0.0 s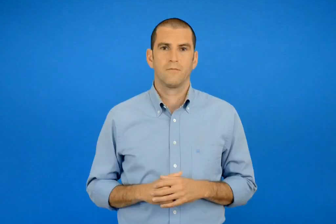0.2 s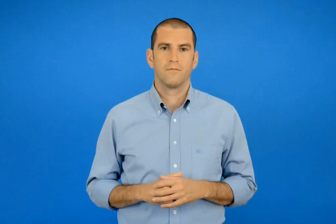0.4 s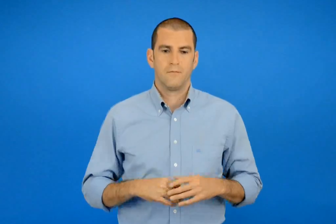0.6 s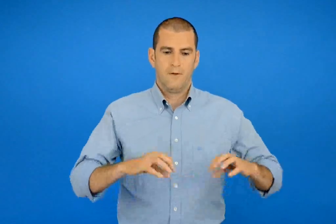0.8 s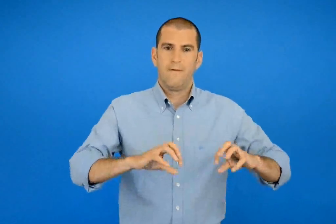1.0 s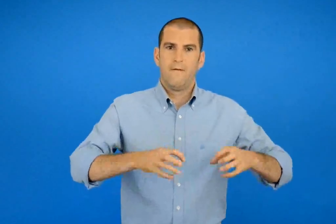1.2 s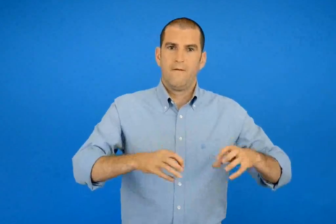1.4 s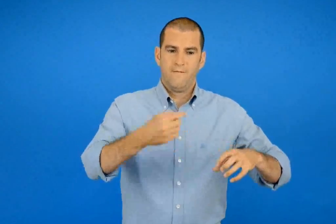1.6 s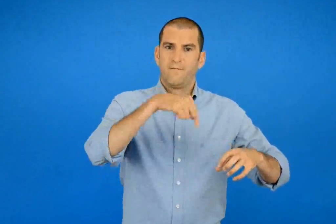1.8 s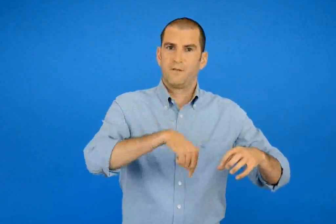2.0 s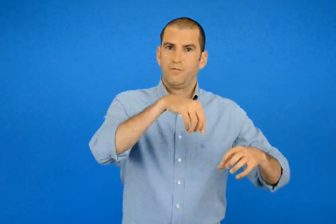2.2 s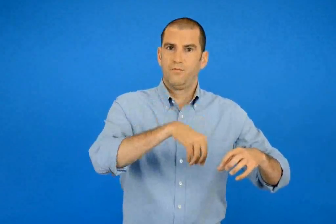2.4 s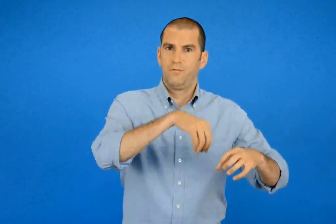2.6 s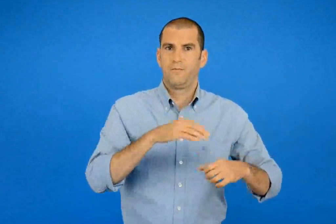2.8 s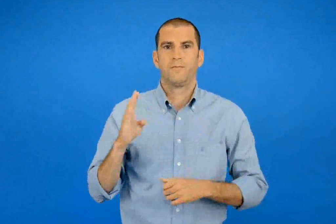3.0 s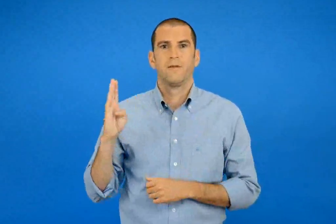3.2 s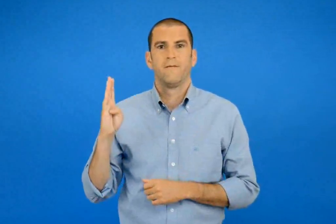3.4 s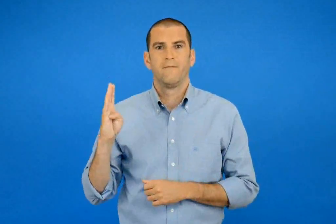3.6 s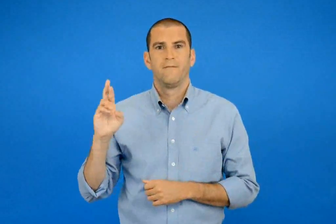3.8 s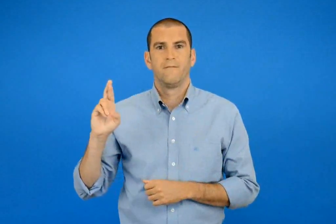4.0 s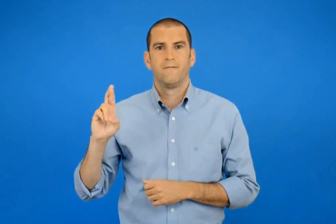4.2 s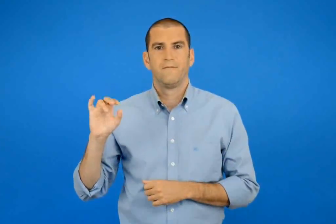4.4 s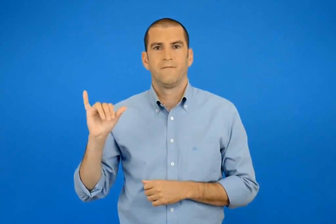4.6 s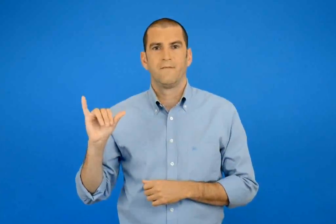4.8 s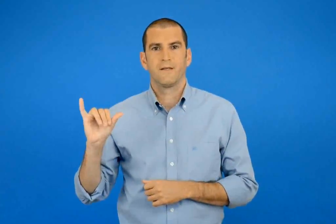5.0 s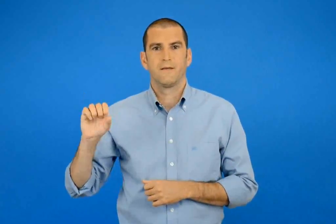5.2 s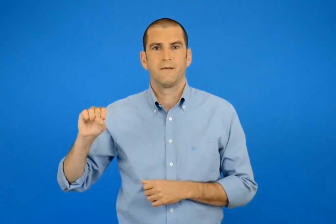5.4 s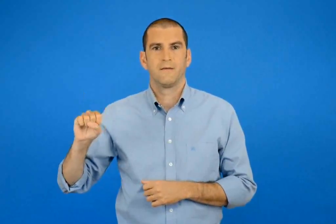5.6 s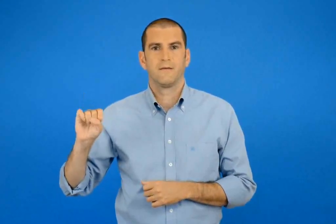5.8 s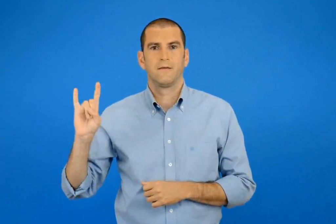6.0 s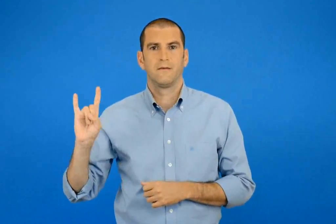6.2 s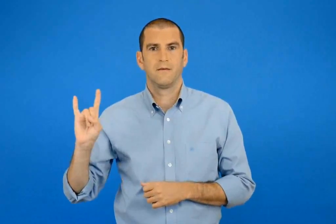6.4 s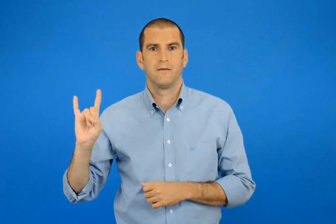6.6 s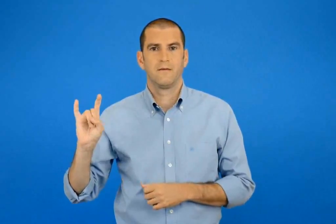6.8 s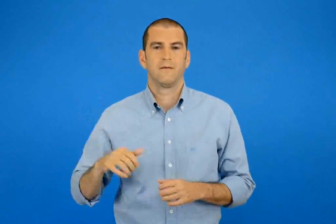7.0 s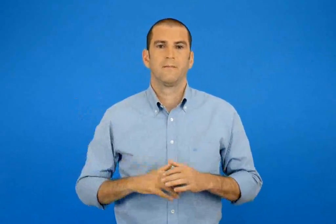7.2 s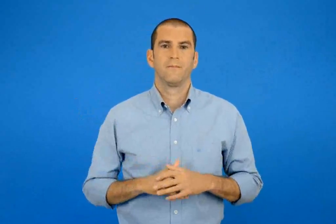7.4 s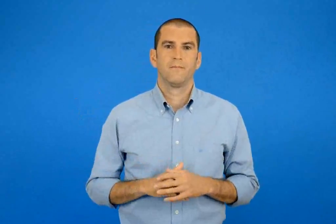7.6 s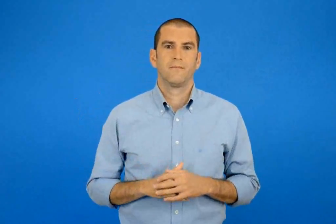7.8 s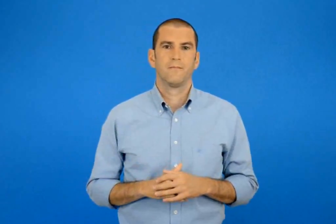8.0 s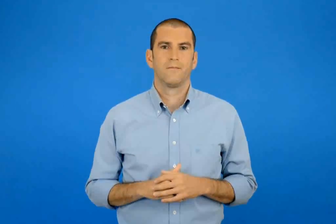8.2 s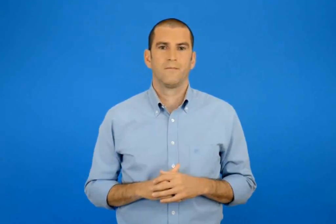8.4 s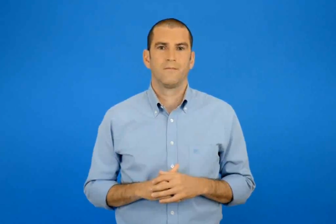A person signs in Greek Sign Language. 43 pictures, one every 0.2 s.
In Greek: βρύση
